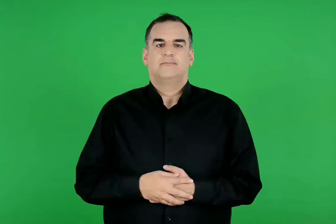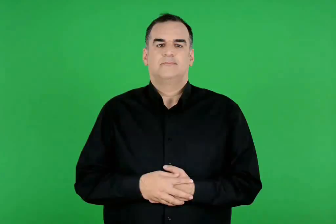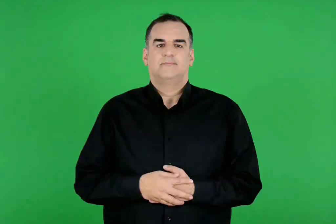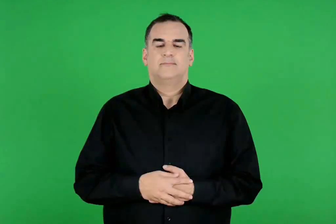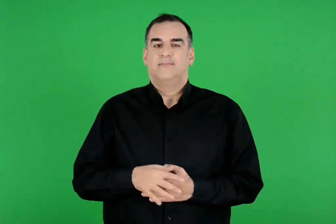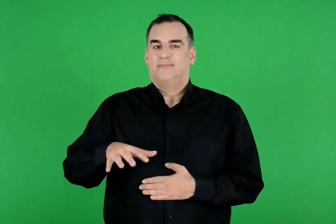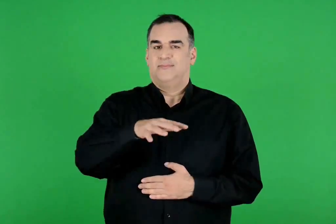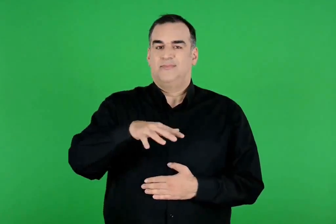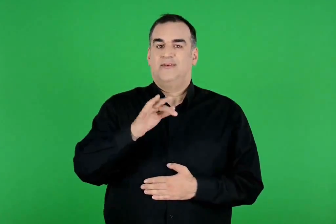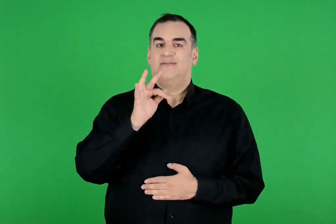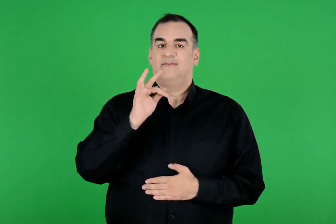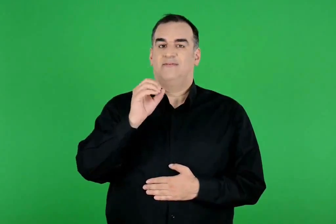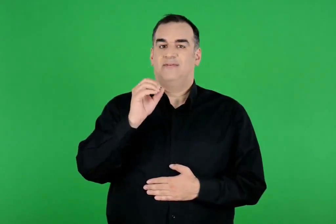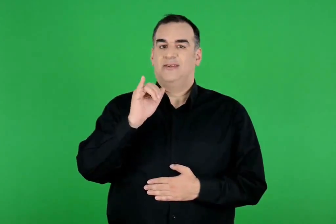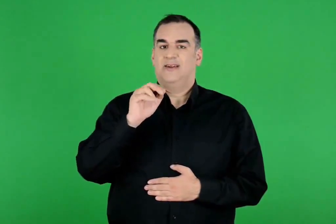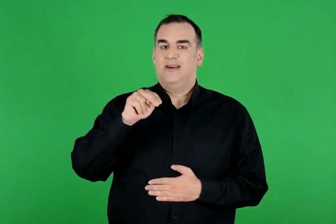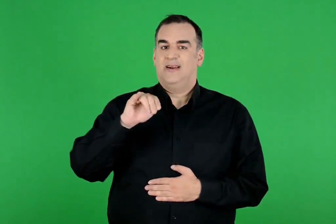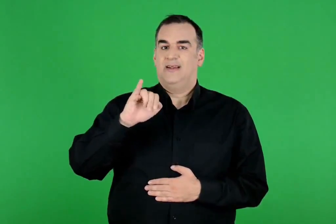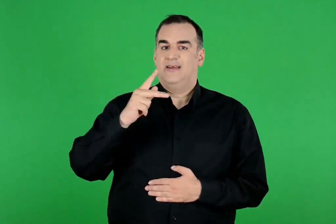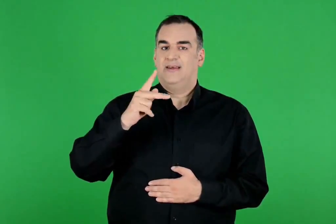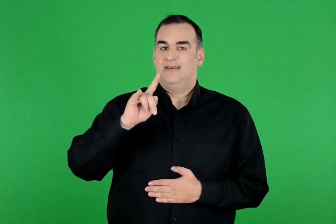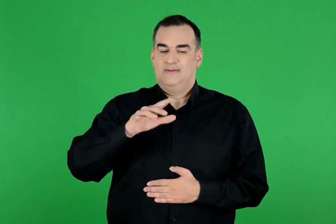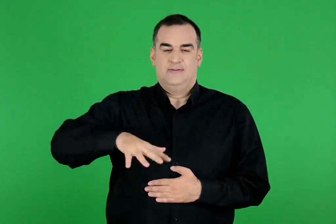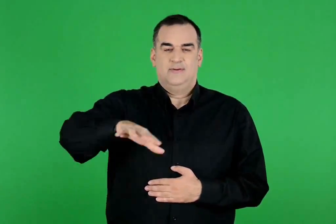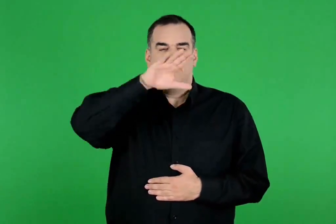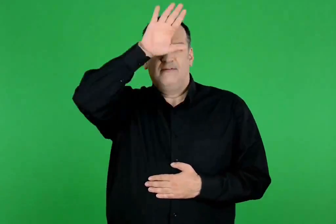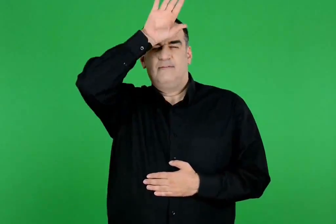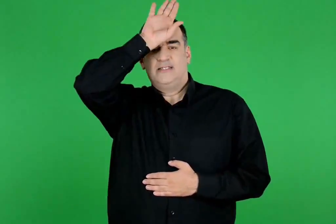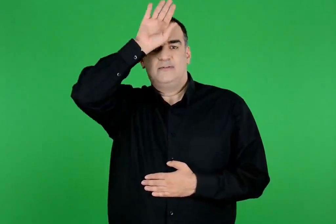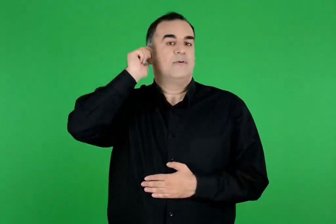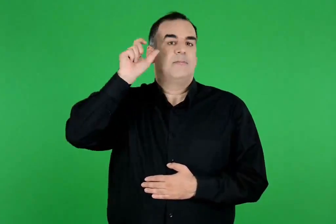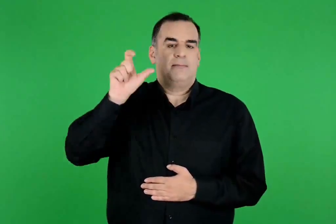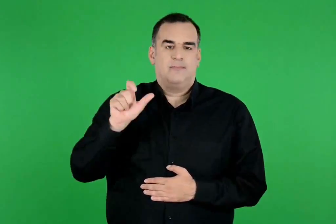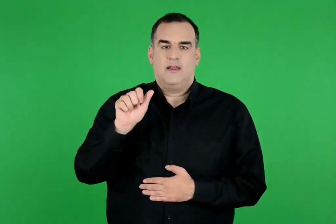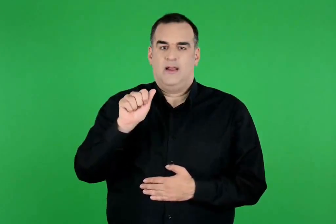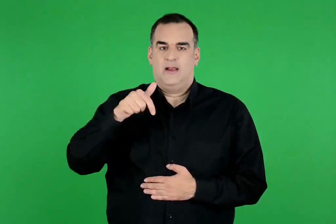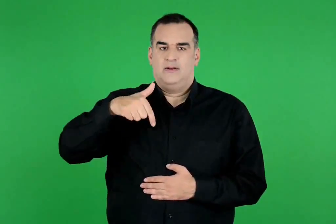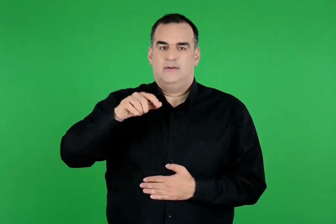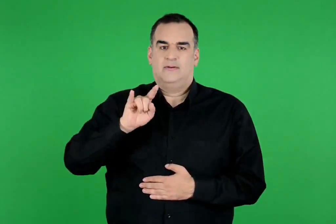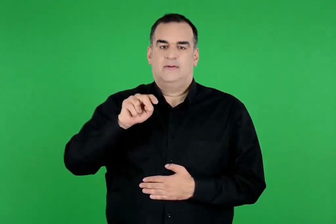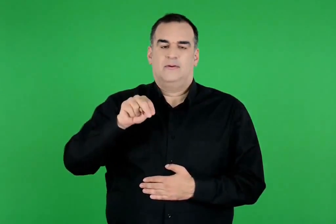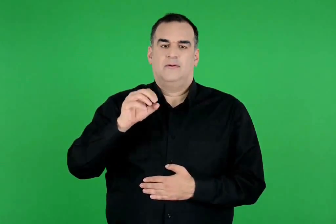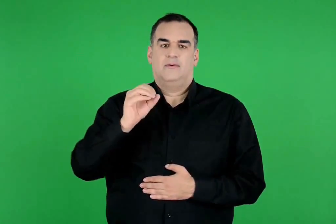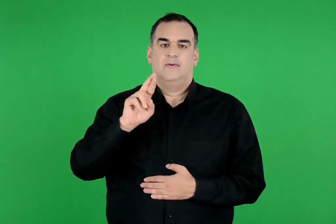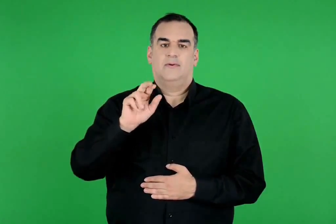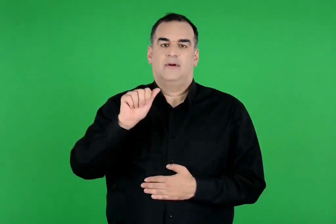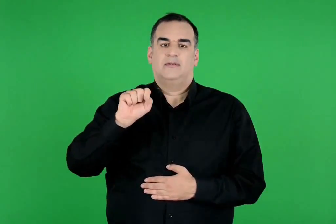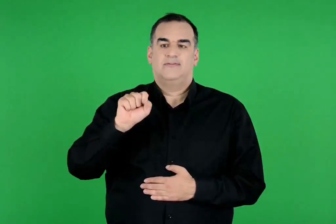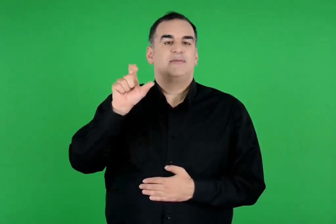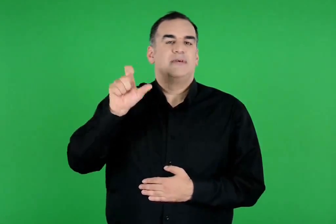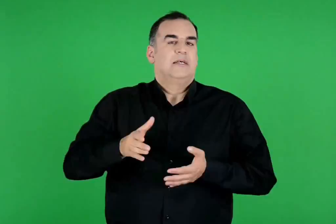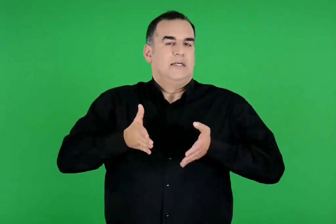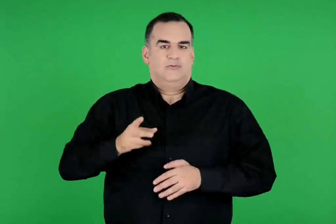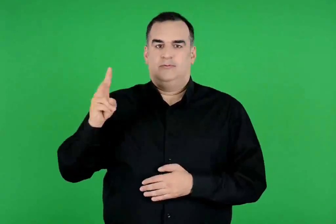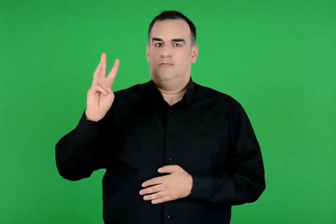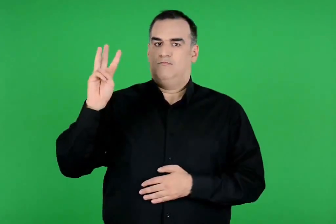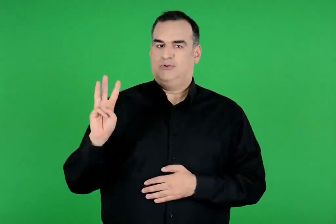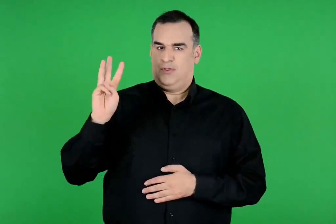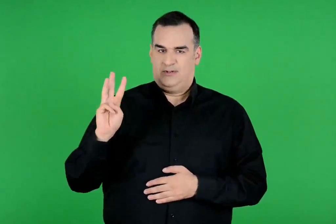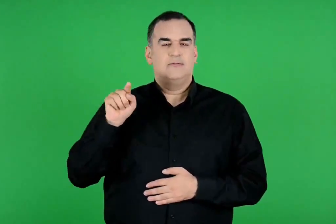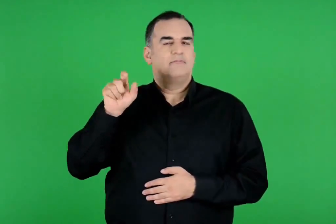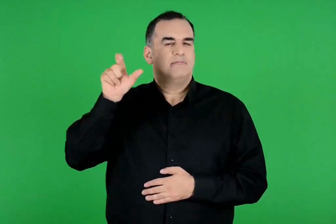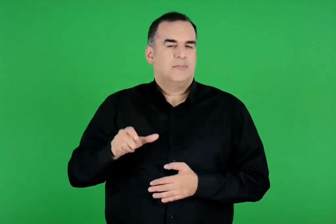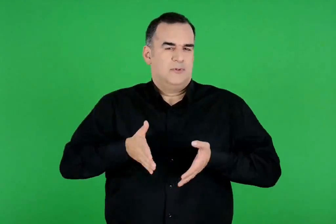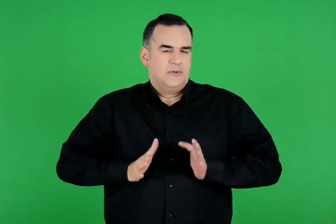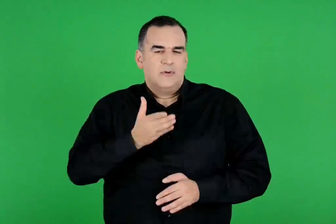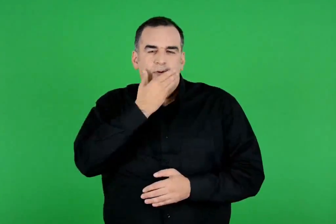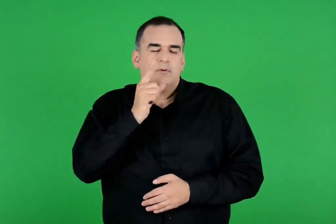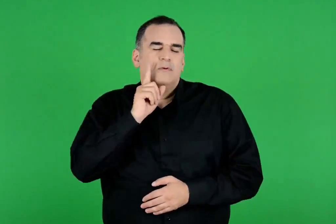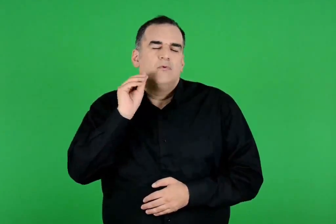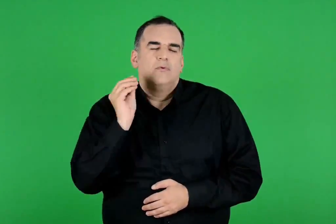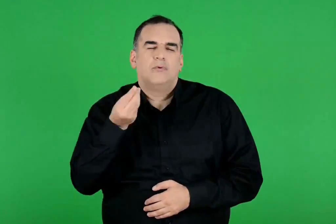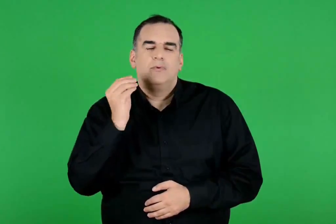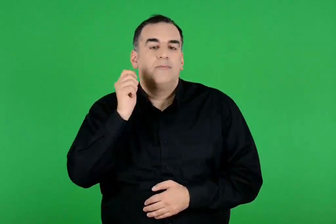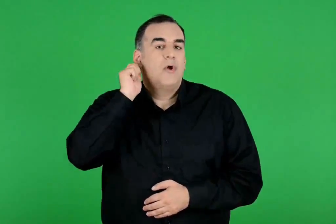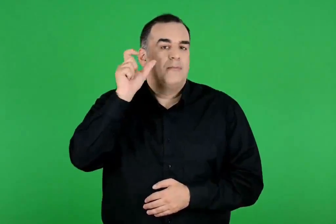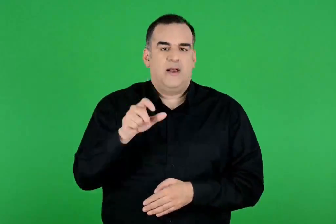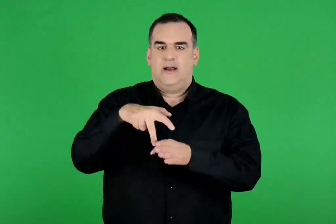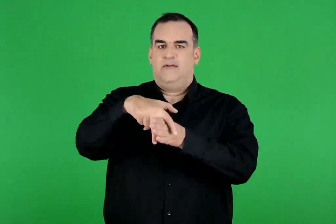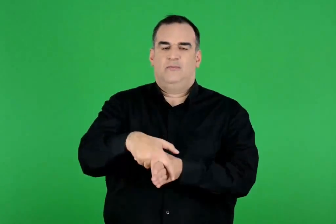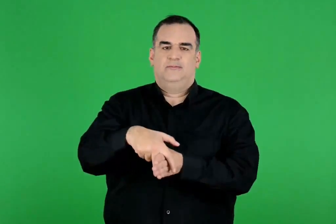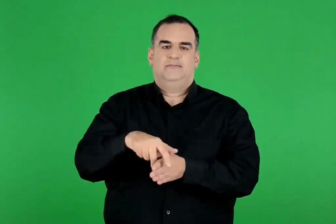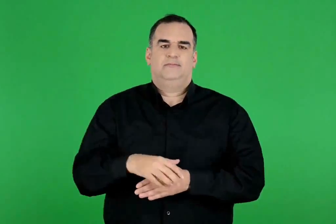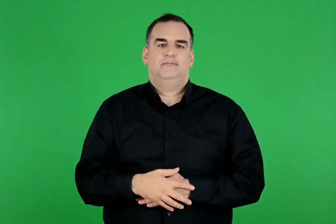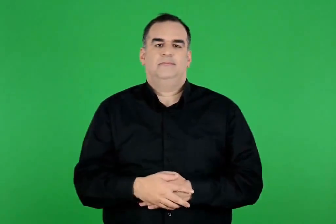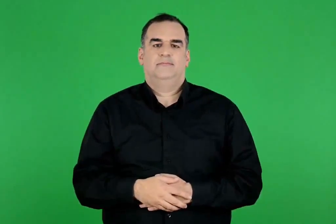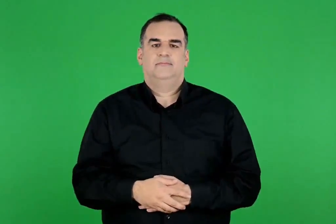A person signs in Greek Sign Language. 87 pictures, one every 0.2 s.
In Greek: στη φοινίκη ζούσε κάποτε ο βασιλιάς αγήνορας , ο γιος του ποσειδώνα. αυτός είχε μια πεντάμορφη κόρη , την ευρώπη
